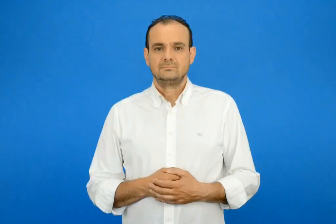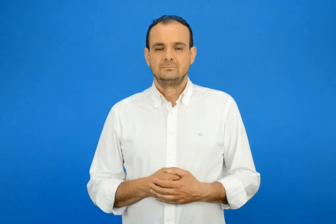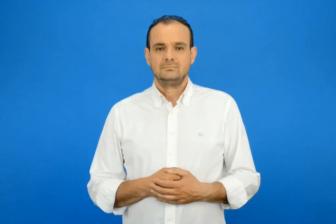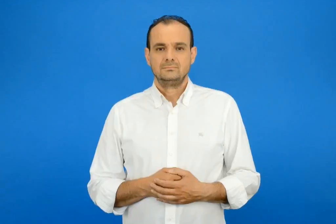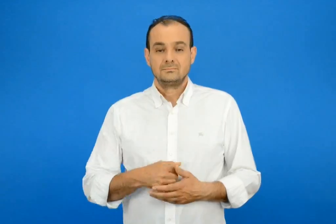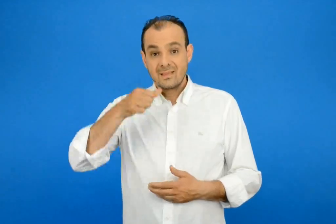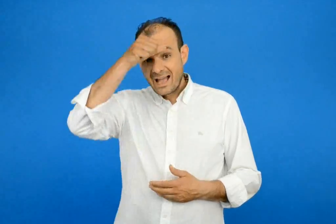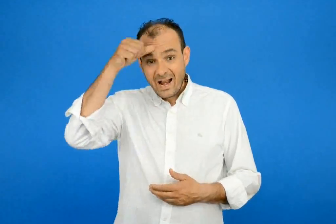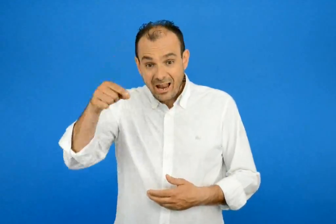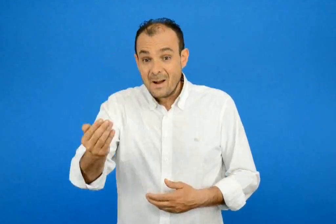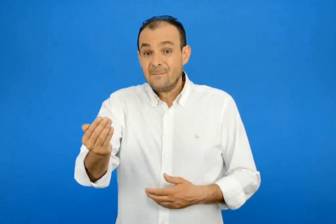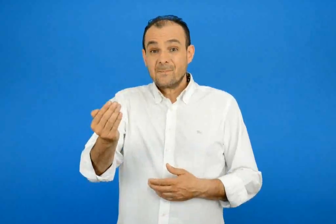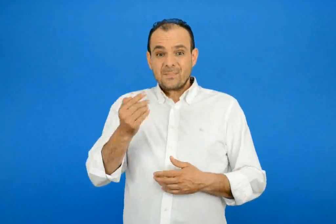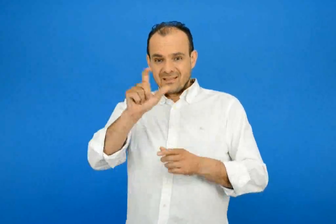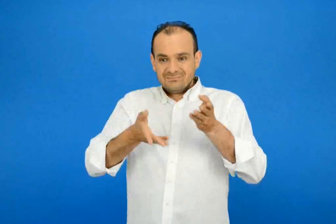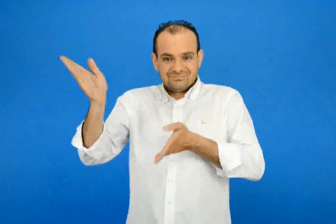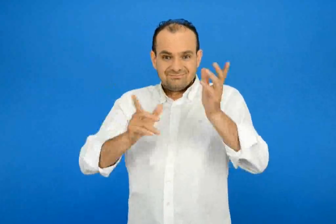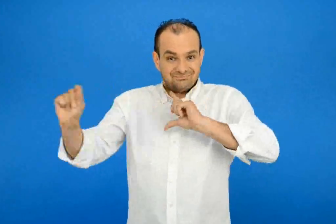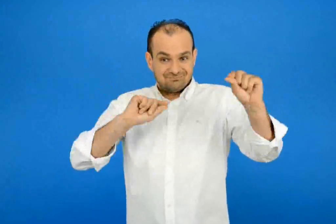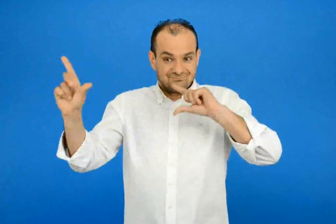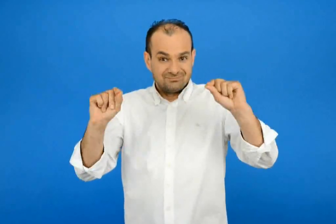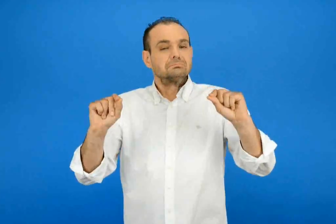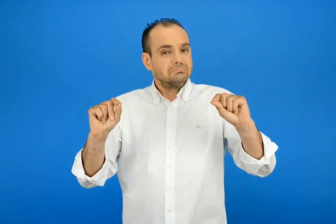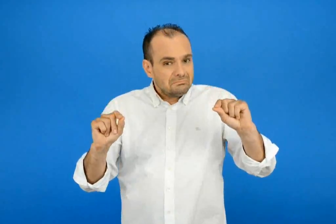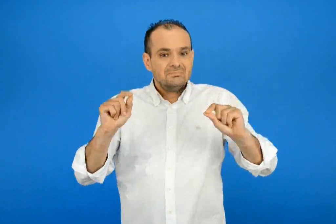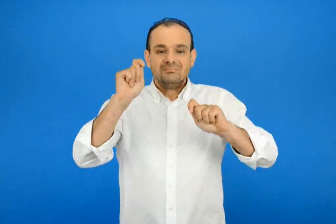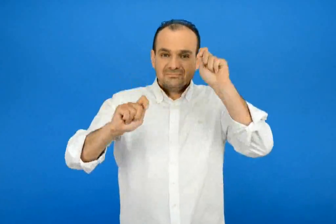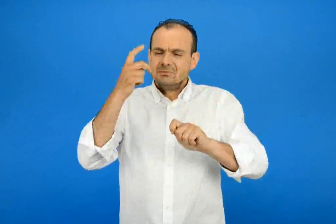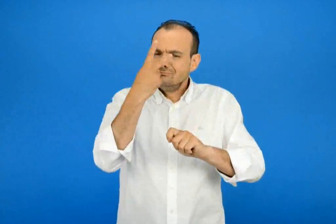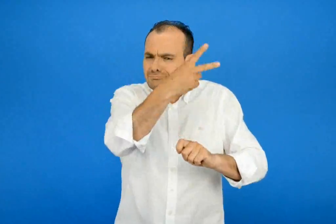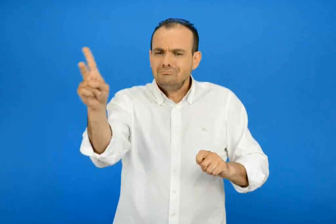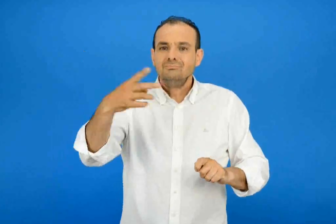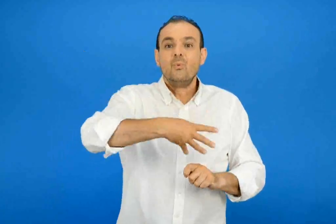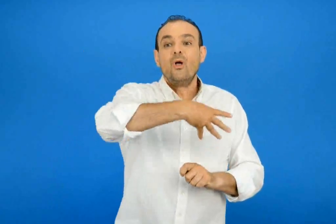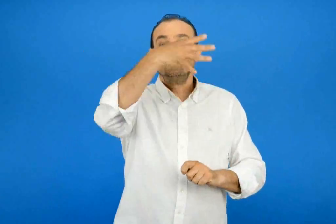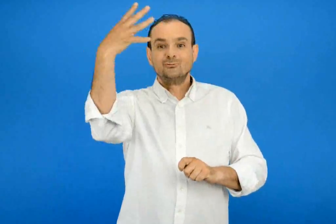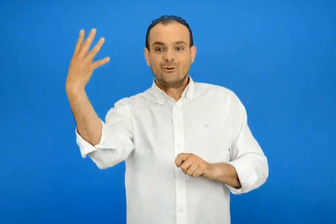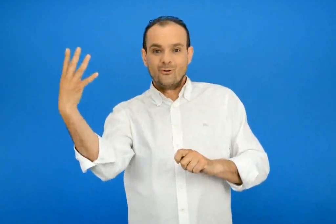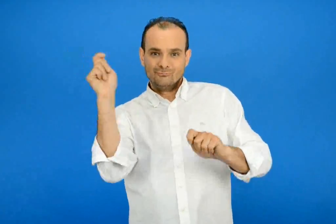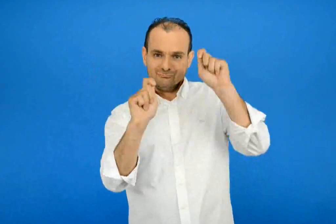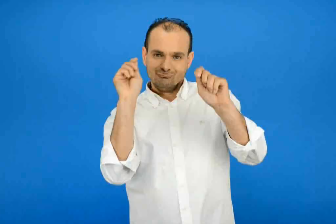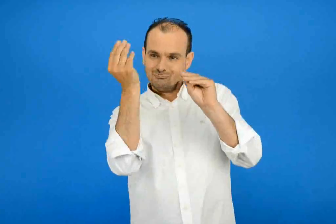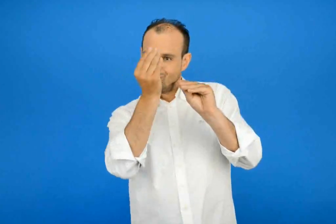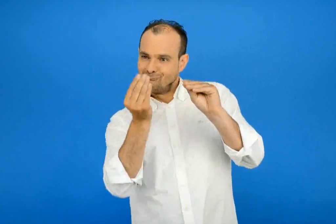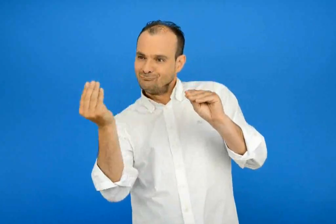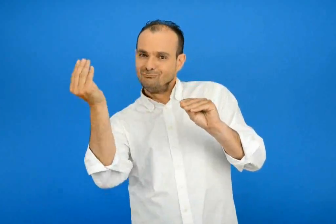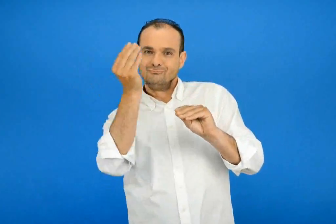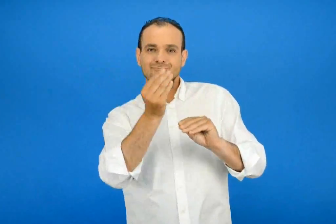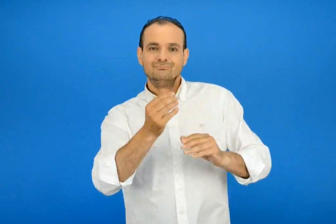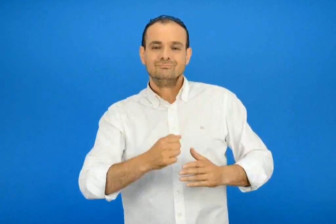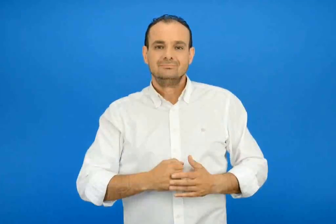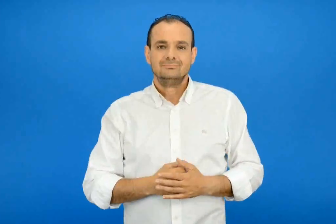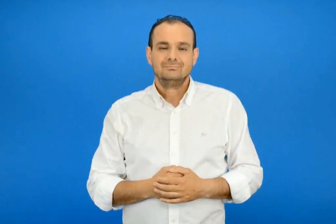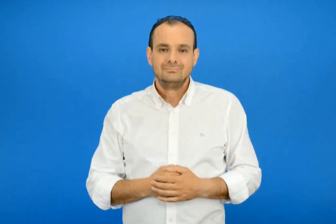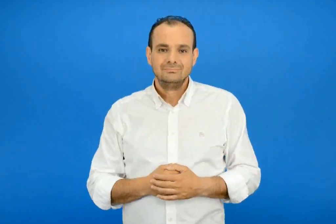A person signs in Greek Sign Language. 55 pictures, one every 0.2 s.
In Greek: πριν χωριστείτε για το καλοκαίρι μπορείτε να φτιάξετε το δικό σας ουράνιο τόξο
